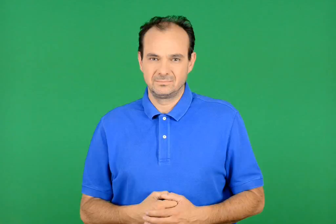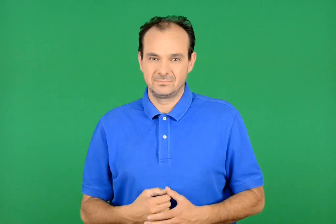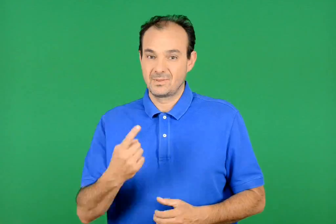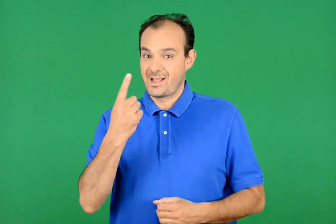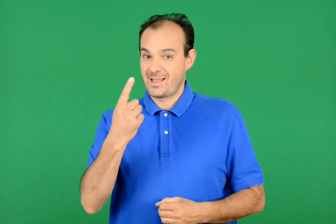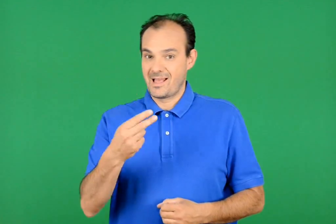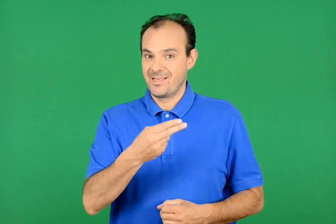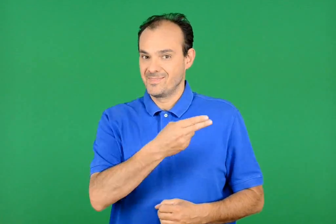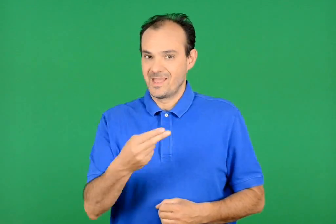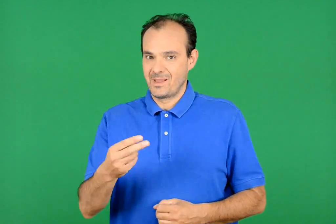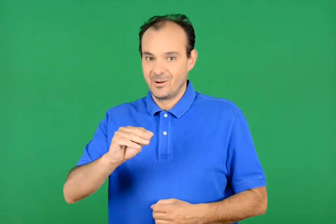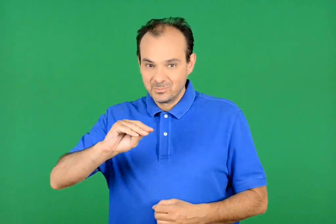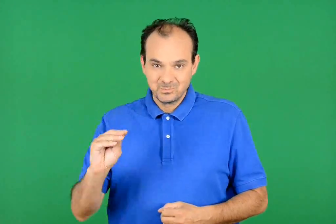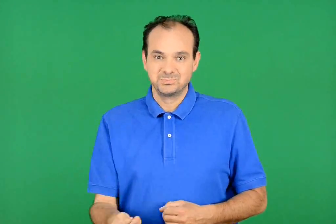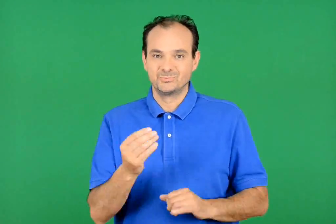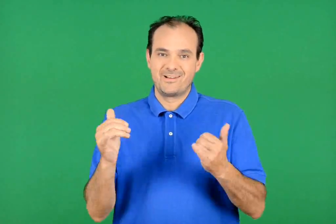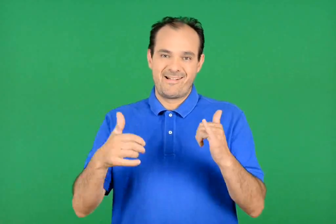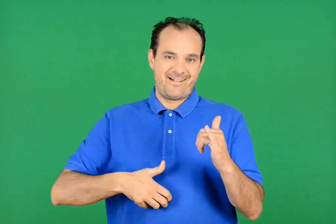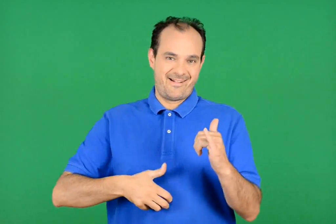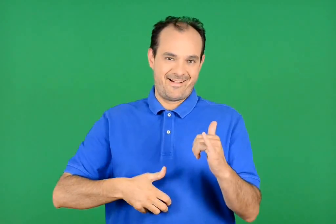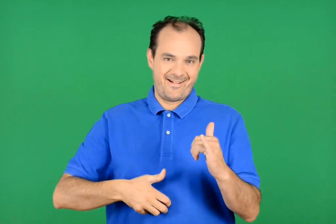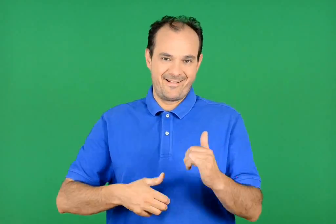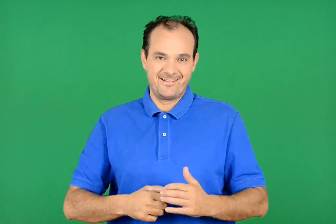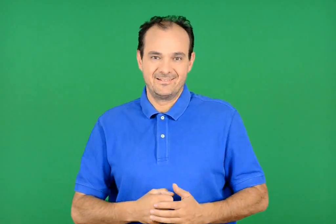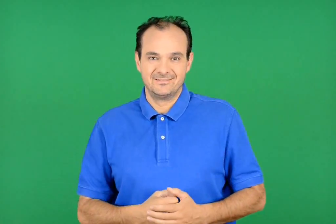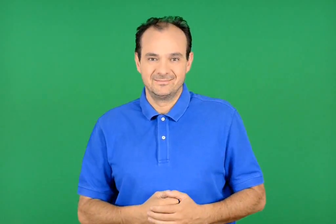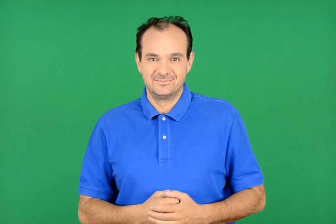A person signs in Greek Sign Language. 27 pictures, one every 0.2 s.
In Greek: ένα αστείο περιστατικό
